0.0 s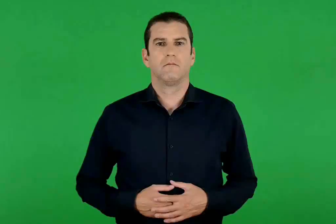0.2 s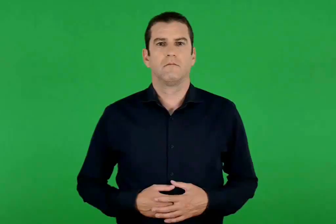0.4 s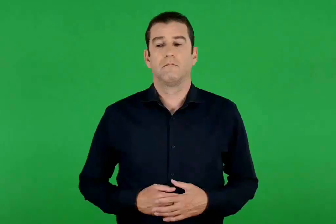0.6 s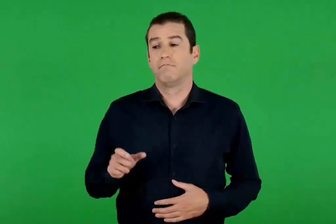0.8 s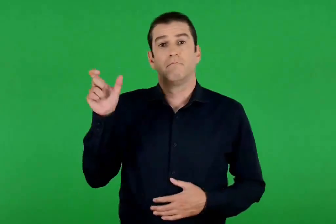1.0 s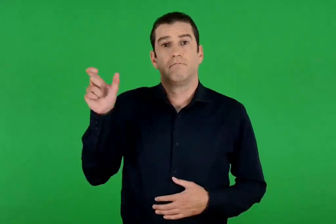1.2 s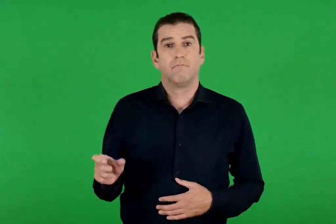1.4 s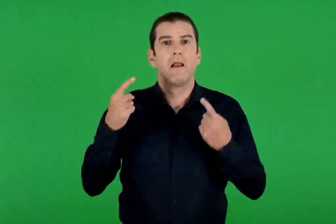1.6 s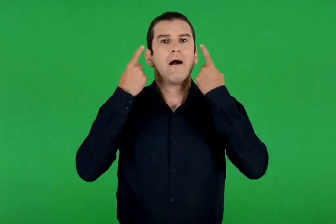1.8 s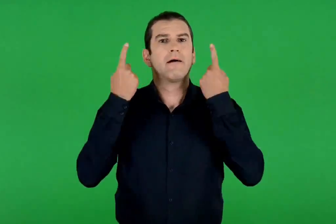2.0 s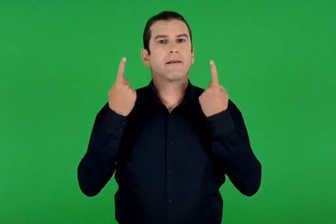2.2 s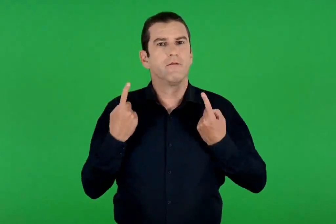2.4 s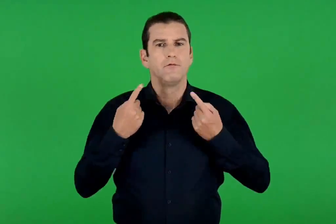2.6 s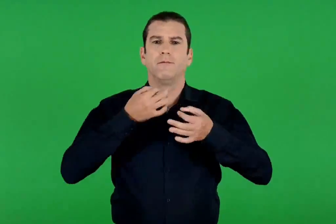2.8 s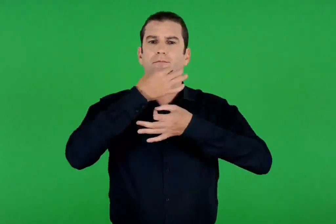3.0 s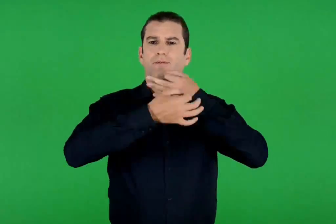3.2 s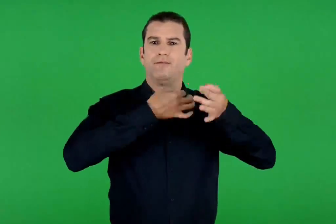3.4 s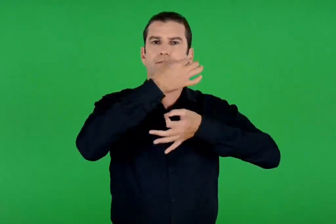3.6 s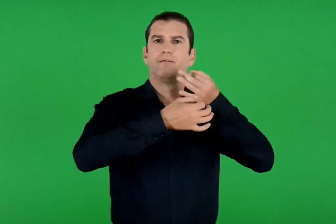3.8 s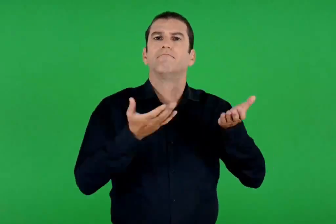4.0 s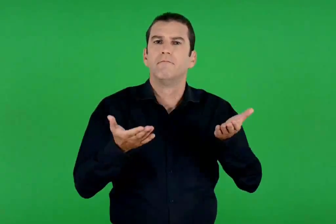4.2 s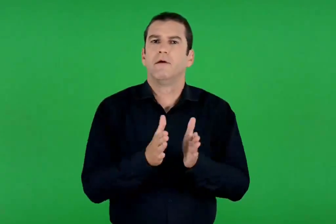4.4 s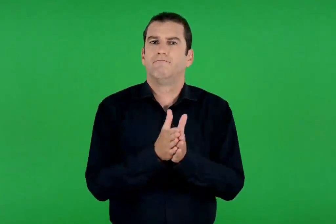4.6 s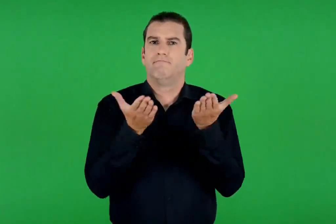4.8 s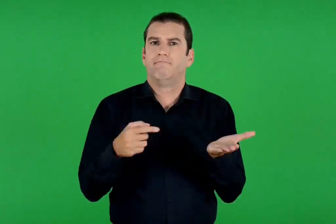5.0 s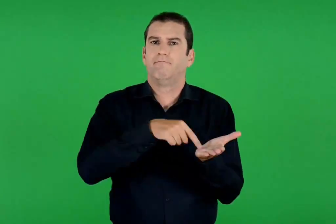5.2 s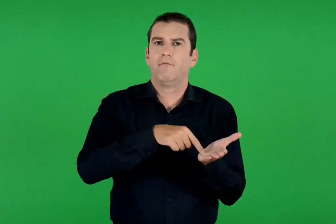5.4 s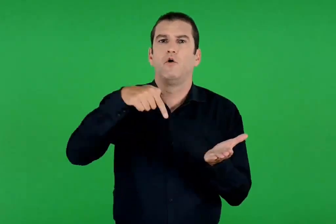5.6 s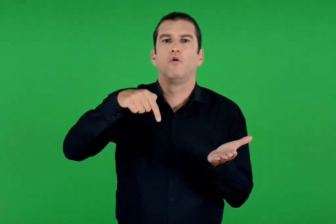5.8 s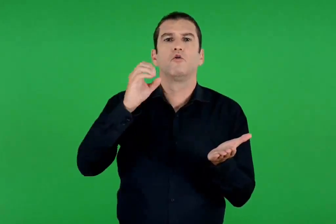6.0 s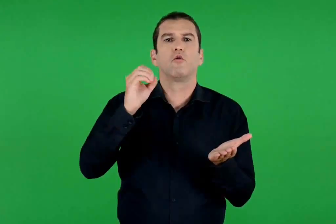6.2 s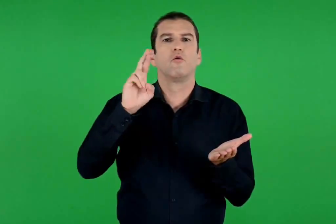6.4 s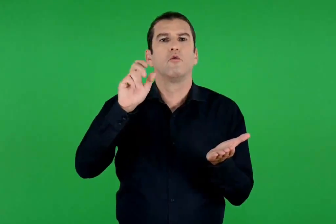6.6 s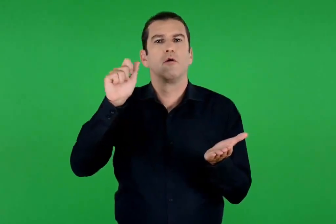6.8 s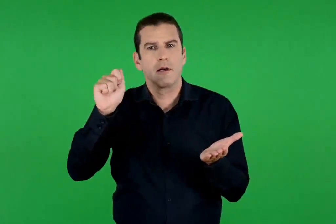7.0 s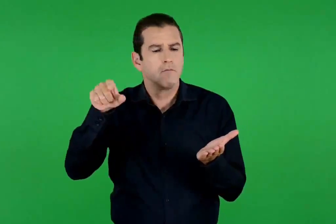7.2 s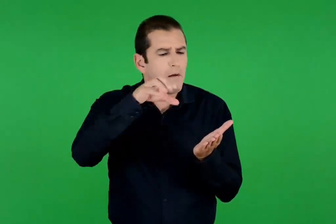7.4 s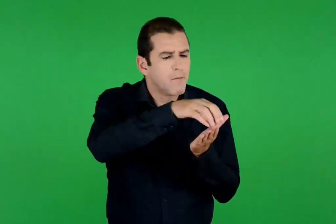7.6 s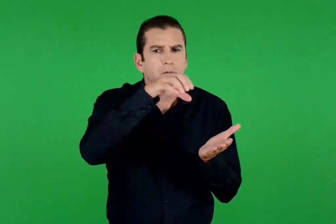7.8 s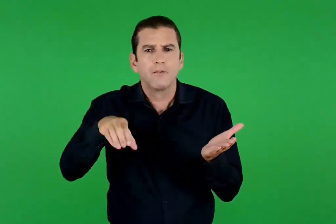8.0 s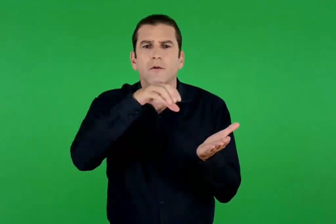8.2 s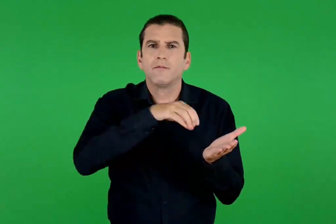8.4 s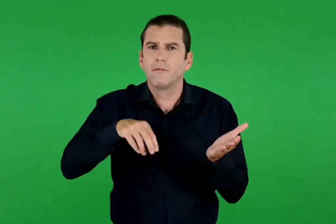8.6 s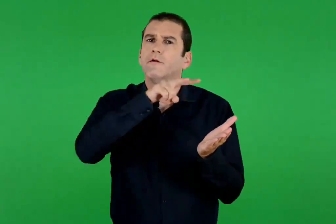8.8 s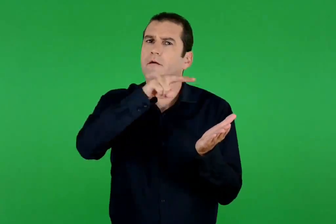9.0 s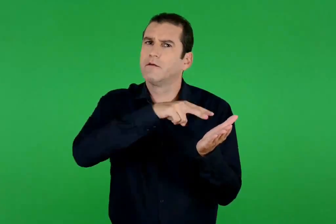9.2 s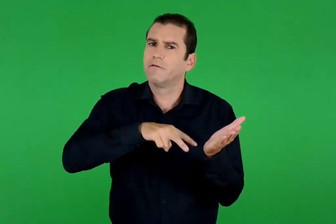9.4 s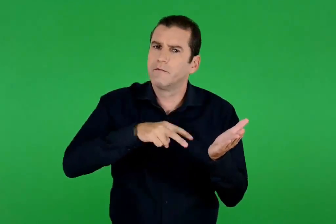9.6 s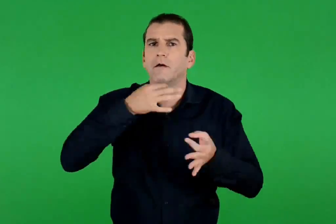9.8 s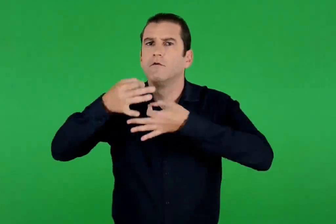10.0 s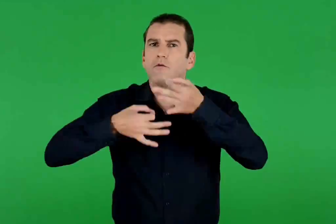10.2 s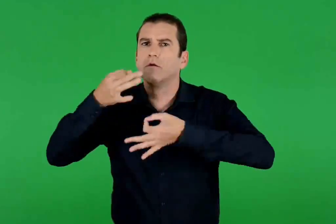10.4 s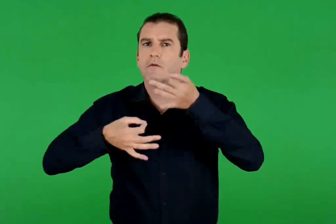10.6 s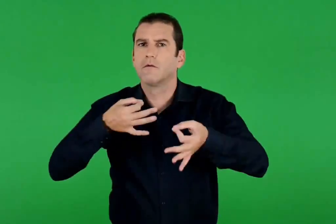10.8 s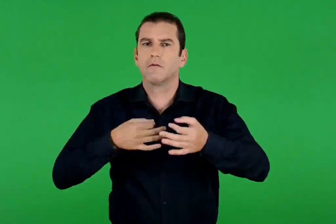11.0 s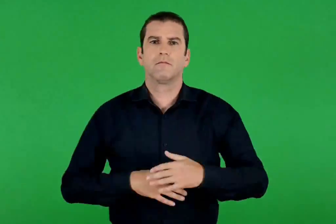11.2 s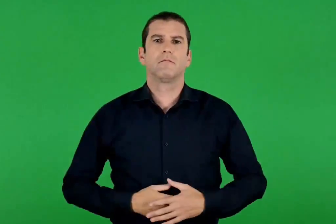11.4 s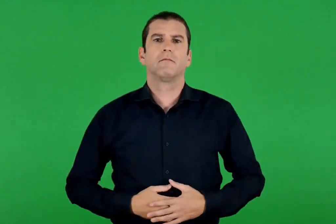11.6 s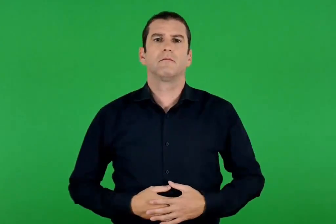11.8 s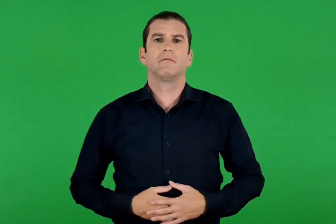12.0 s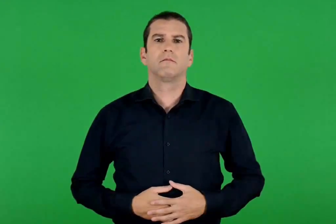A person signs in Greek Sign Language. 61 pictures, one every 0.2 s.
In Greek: το κήρυγμα από τον ραβίνο , που διαβάζει και σχολιάζει αποσπάσματα από την τορά
